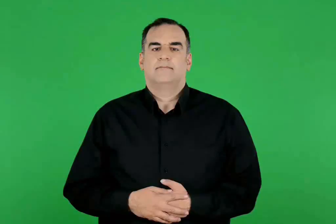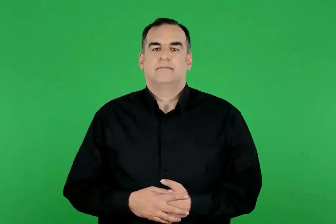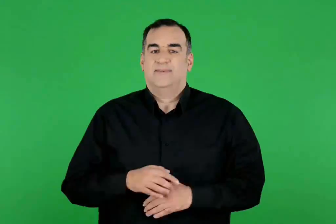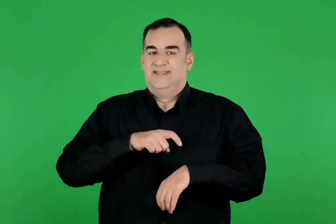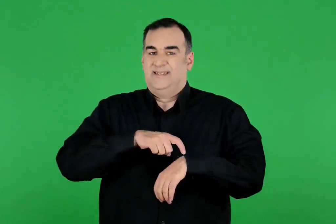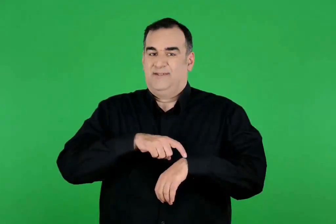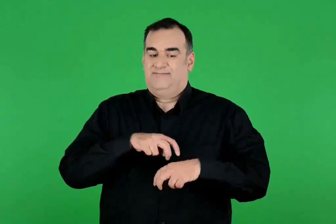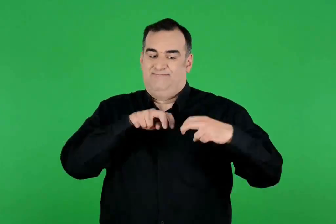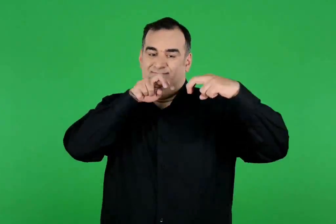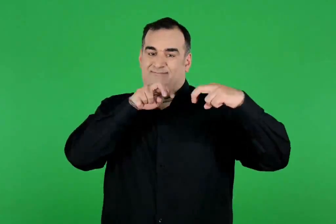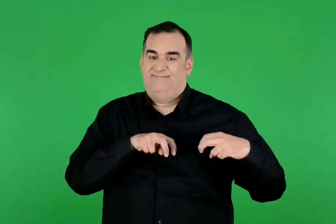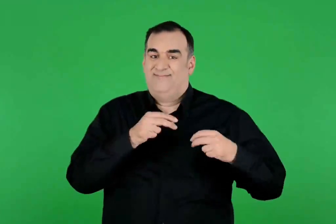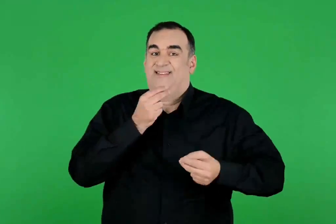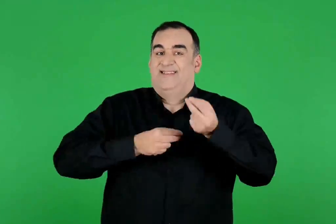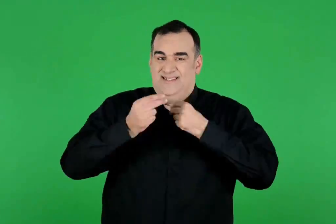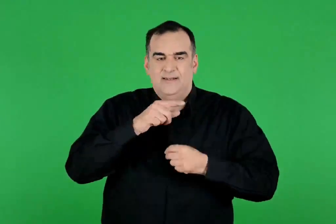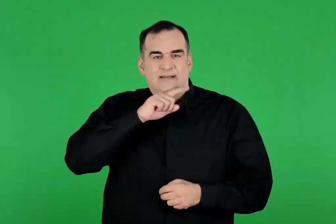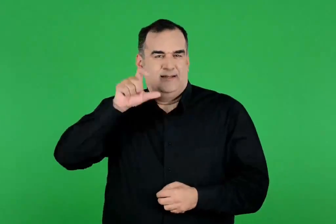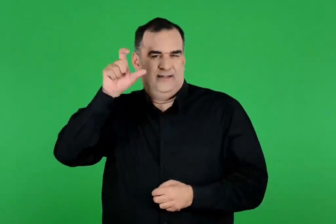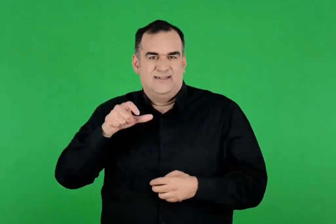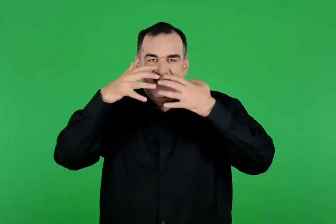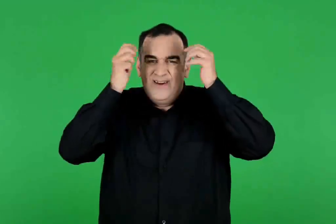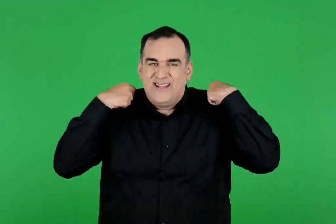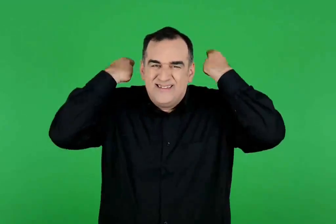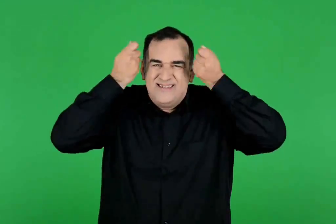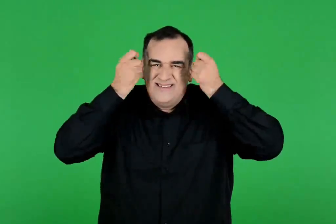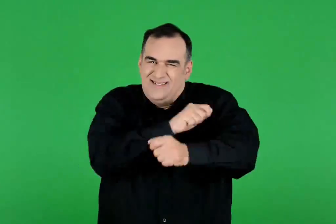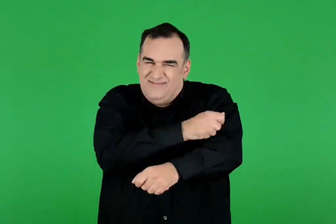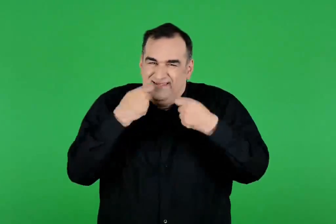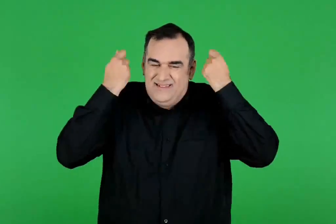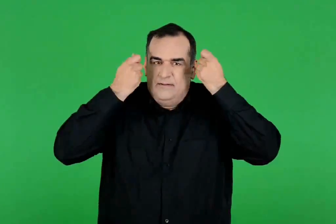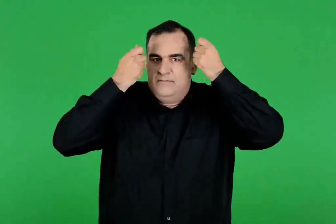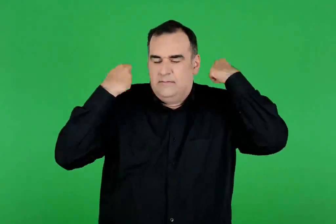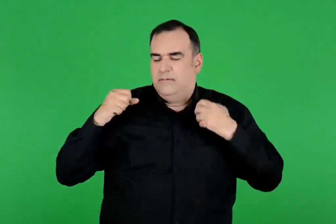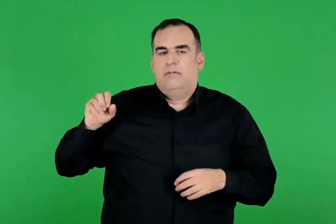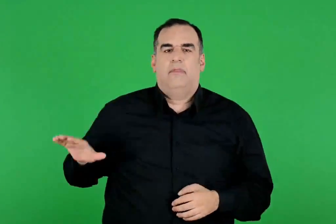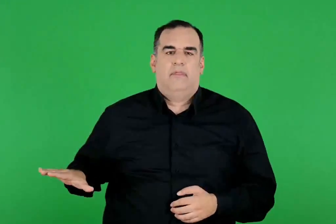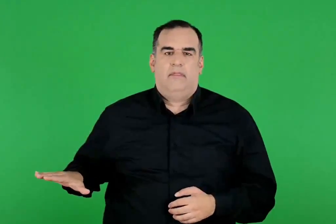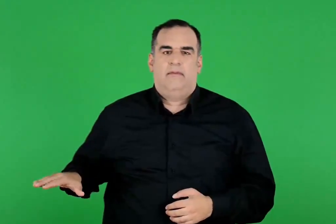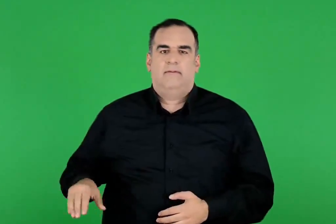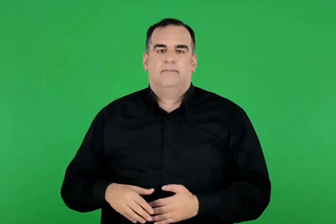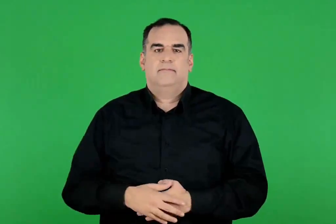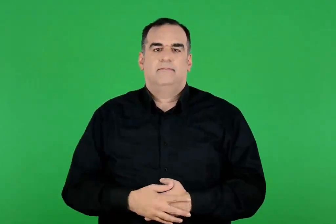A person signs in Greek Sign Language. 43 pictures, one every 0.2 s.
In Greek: όταν κάθισαν να φάνε , ο ηρακλής έβγαλε τη λεοντή και την άφησε χάμω
